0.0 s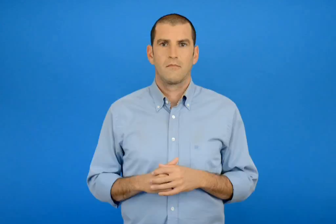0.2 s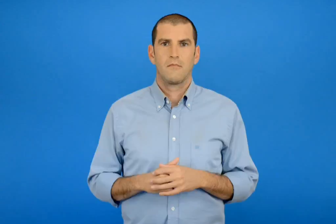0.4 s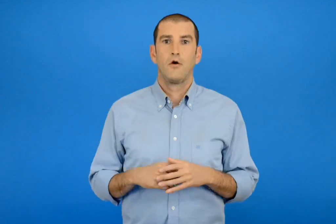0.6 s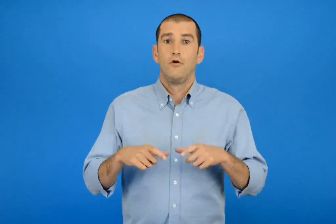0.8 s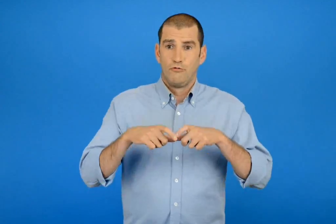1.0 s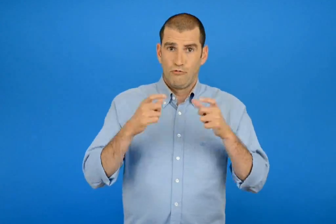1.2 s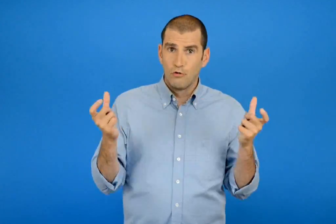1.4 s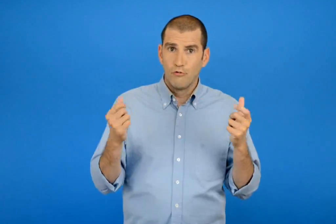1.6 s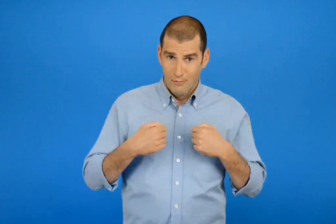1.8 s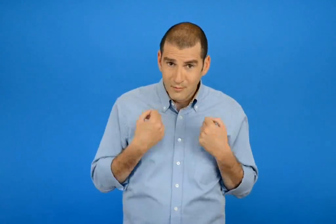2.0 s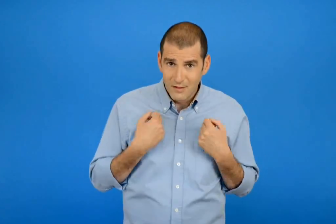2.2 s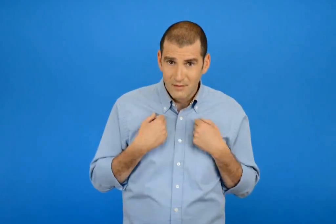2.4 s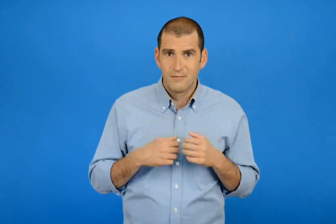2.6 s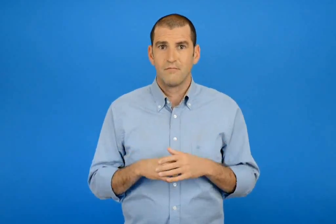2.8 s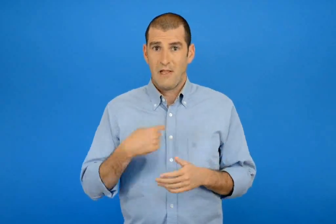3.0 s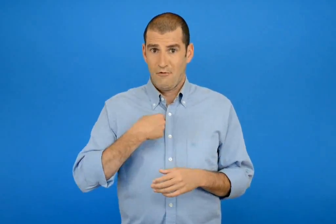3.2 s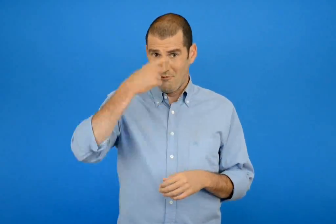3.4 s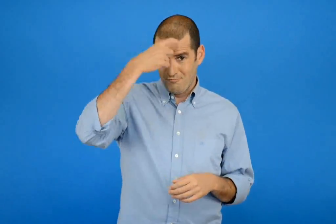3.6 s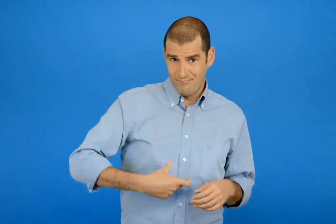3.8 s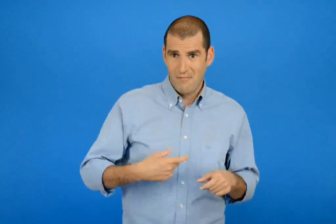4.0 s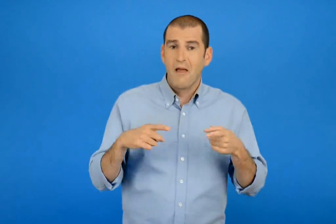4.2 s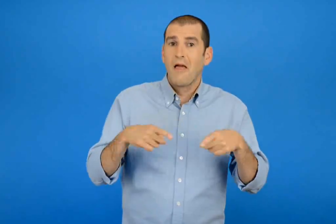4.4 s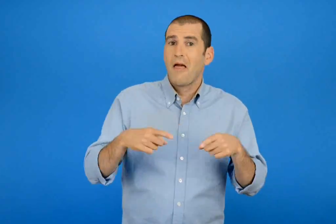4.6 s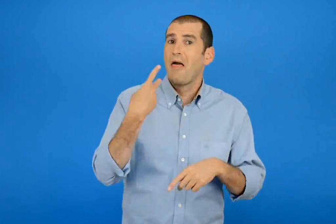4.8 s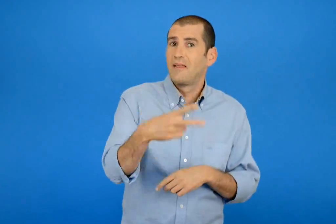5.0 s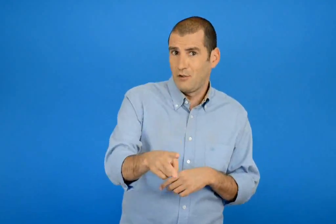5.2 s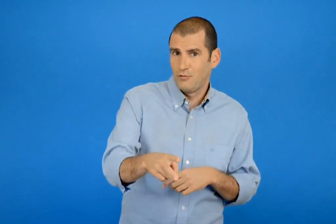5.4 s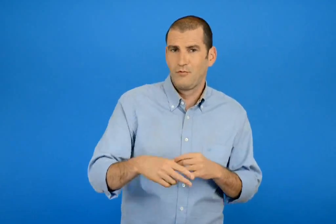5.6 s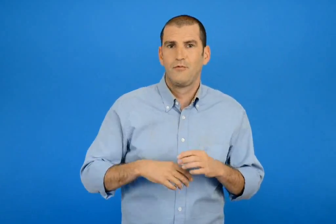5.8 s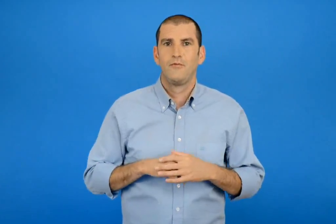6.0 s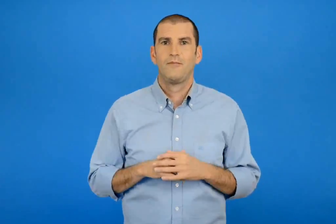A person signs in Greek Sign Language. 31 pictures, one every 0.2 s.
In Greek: παίζουμε σχολείο ; εγώ θα είμαι ο δάσκαλος σου
